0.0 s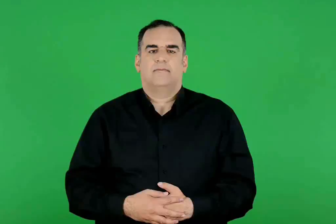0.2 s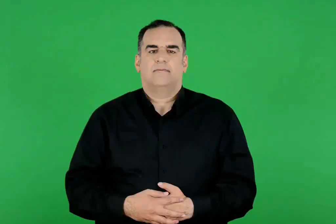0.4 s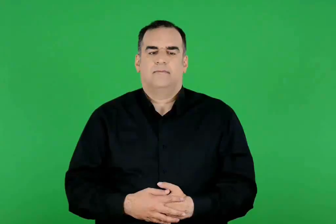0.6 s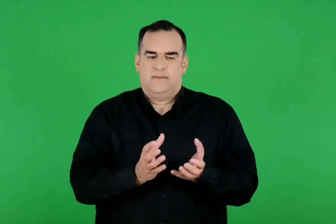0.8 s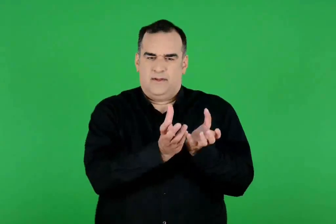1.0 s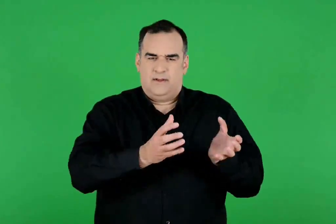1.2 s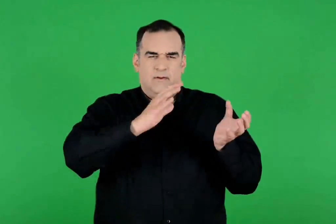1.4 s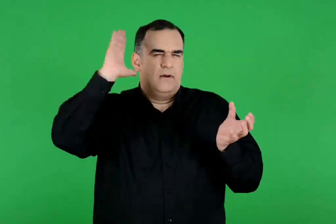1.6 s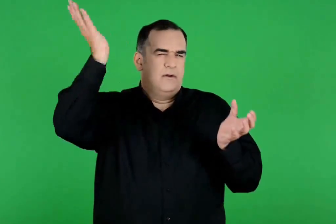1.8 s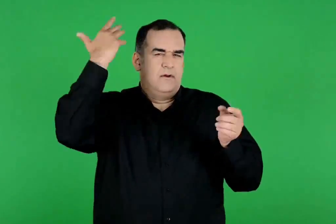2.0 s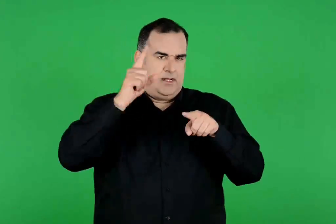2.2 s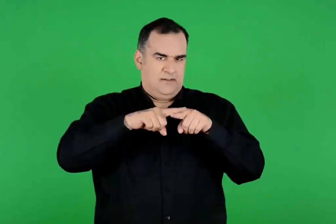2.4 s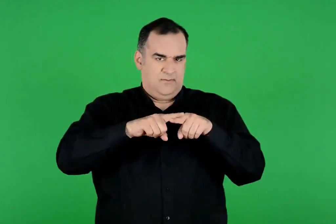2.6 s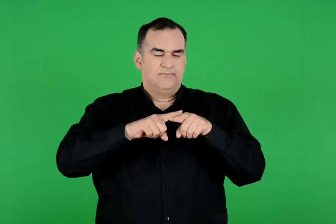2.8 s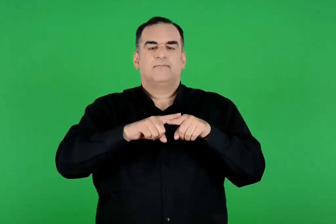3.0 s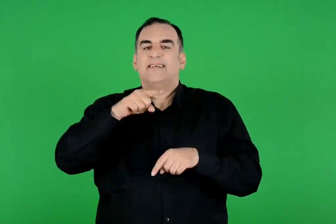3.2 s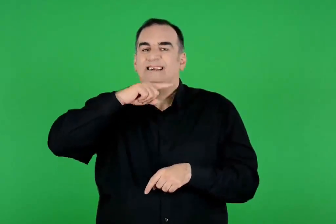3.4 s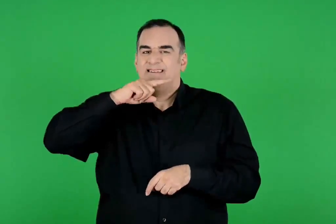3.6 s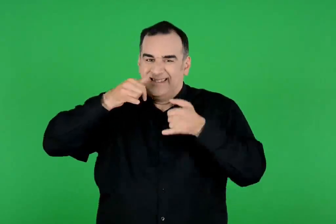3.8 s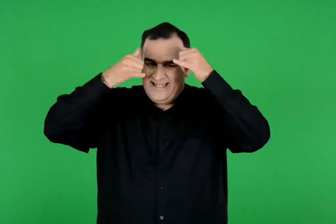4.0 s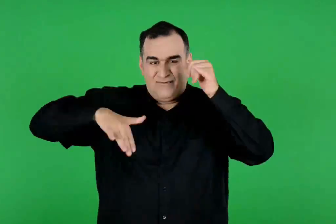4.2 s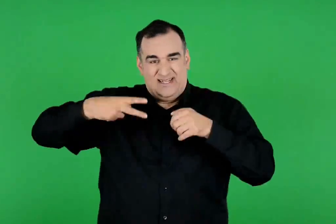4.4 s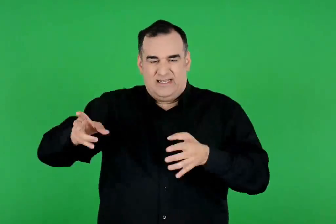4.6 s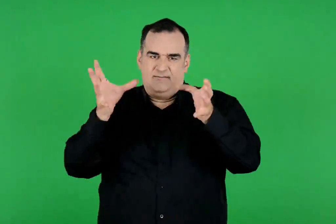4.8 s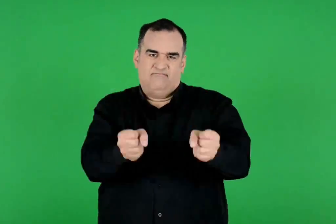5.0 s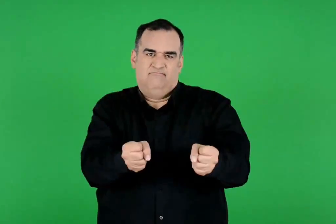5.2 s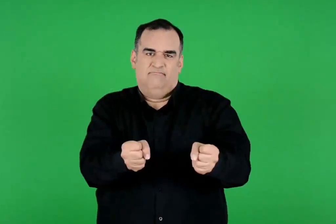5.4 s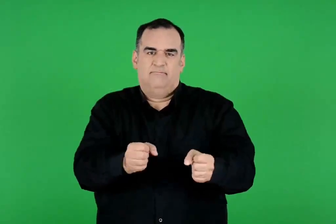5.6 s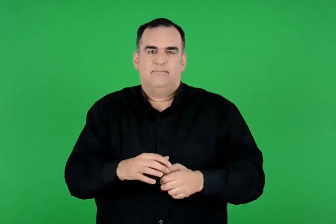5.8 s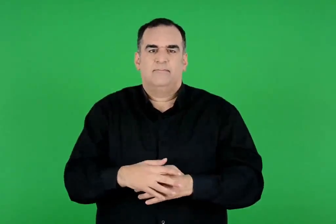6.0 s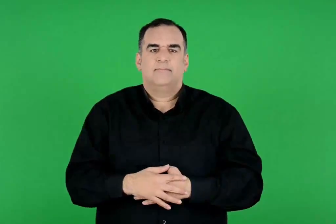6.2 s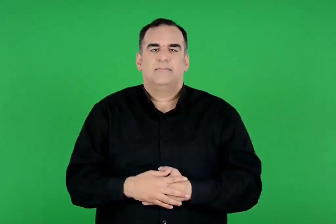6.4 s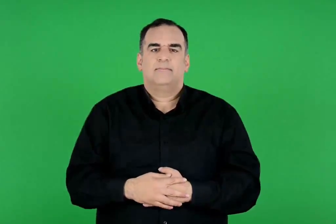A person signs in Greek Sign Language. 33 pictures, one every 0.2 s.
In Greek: ο ηρακλής πιάνει τον ταύρο της κρήτης. από αρχαίο ελληνικό αγγείο
